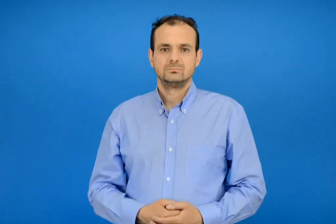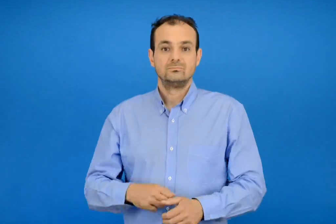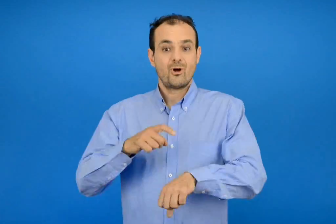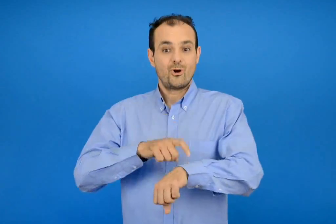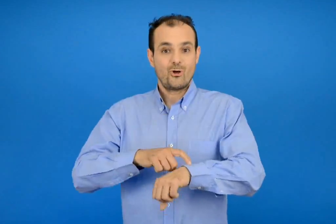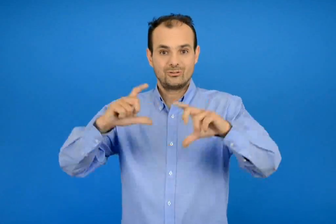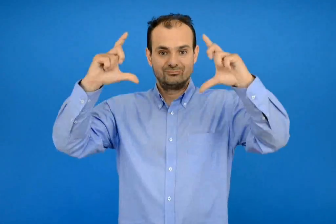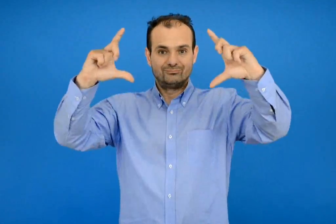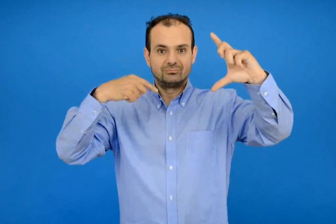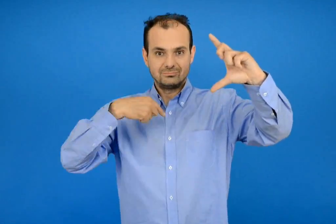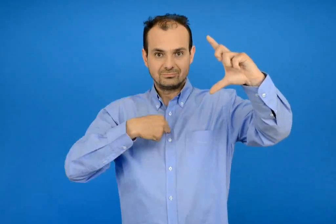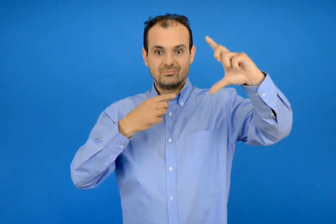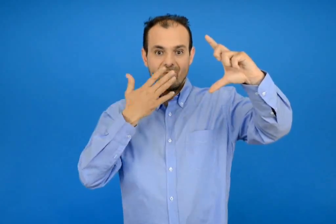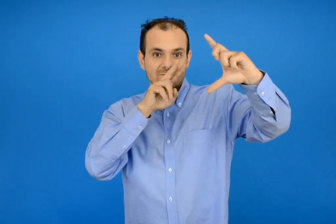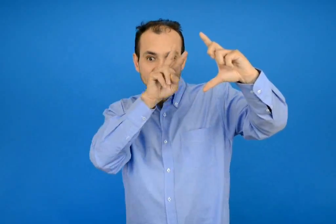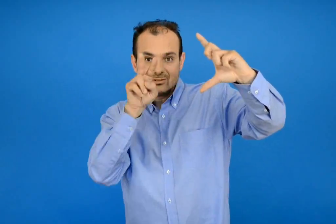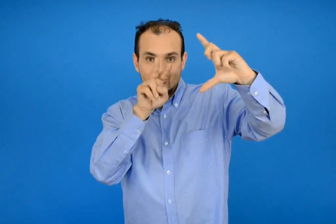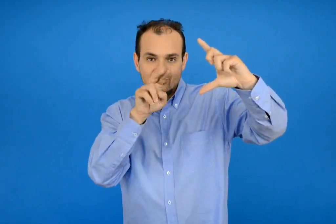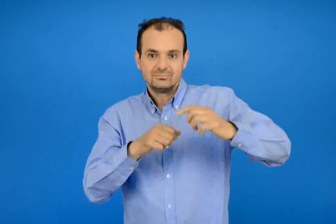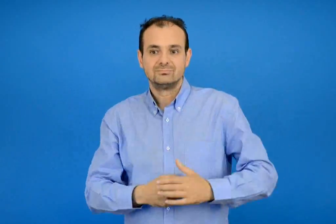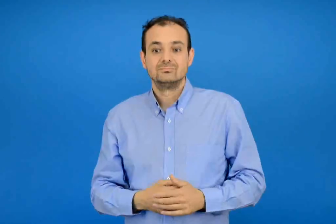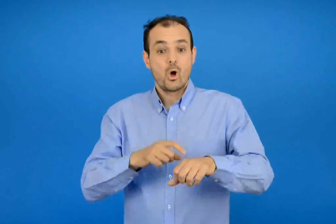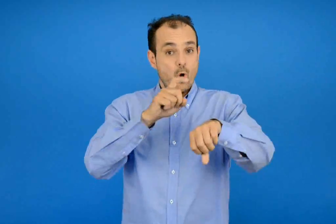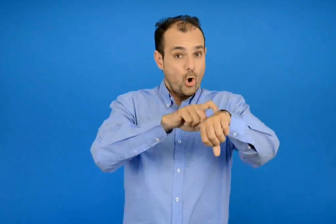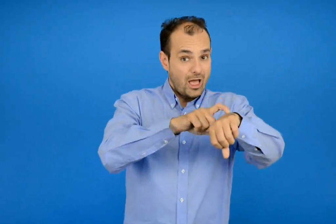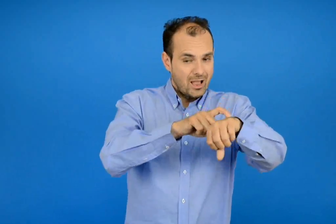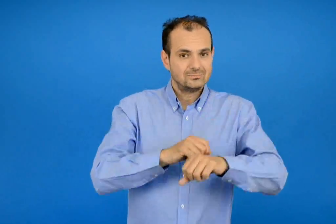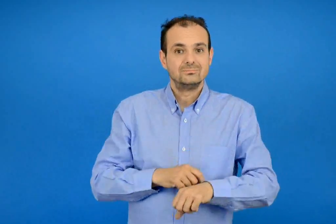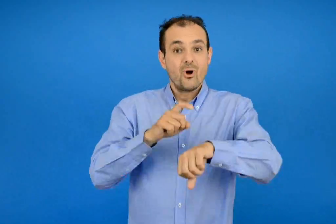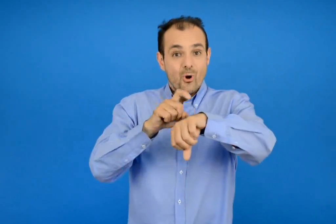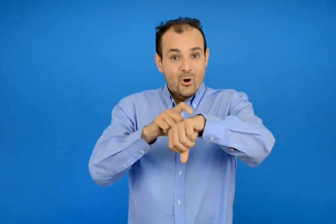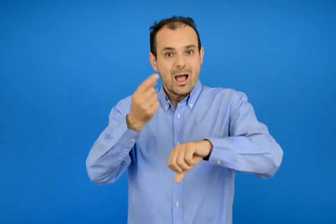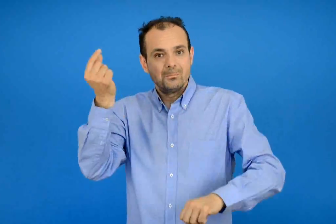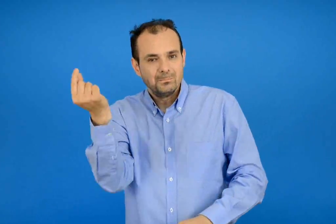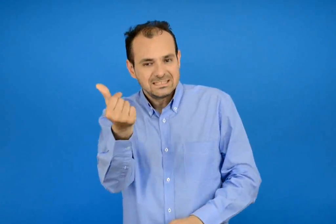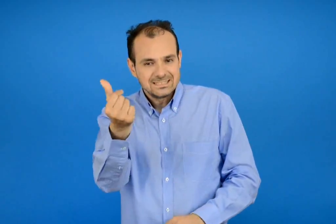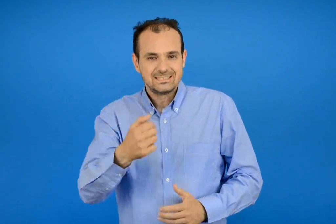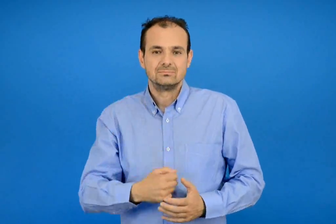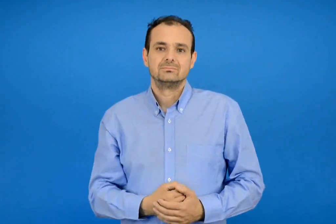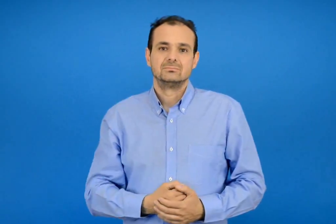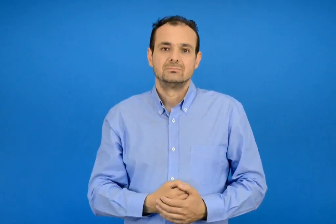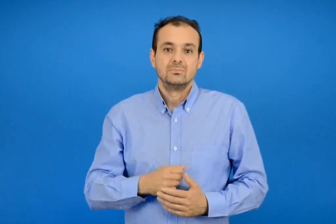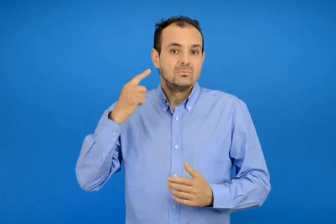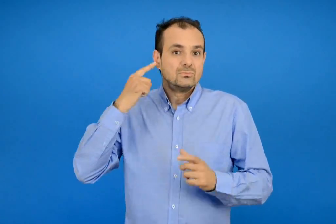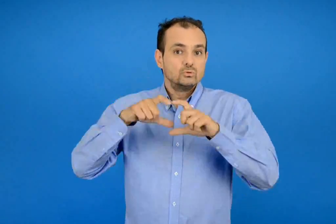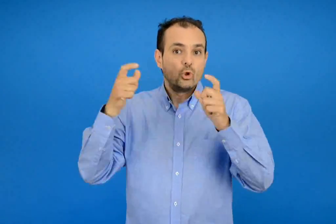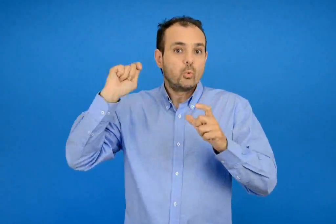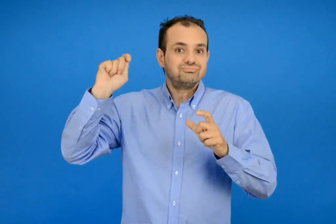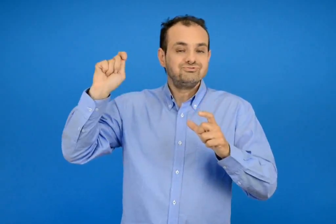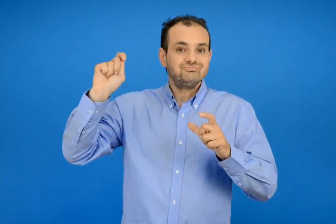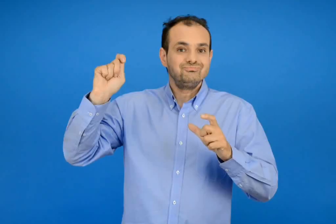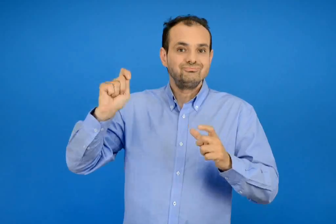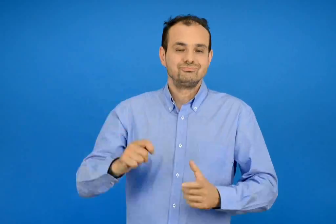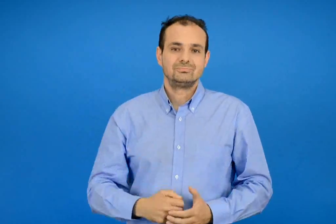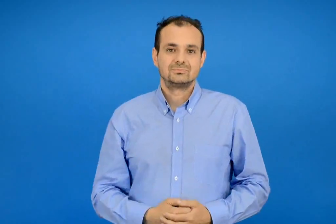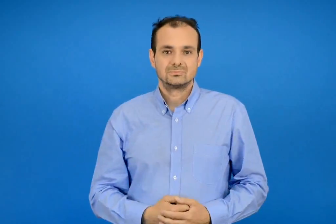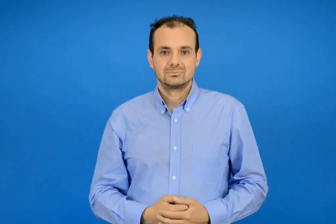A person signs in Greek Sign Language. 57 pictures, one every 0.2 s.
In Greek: διαβάζω το ρολόι η ωρά και μισή το κουδούνι του σχολείου
